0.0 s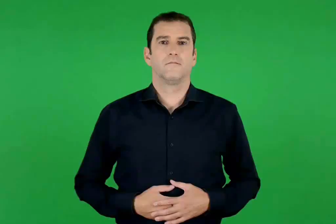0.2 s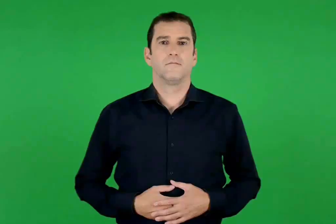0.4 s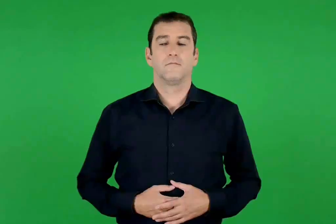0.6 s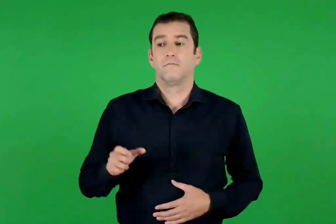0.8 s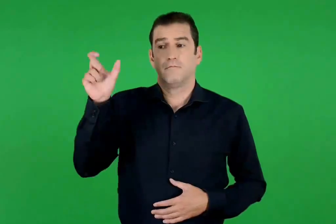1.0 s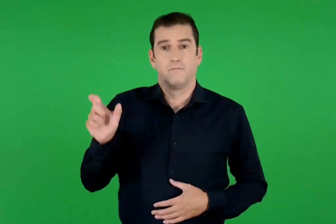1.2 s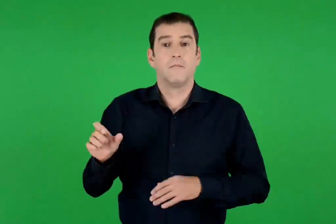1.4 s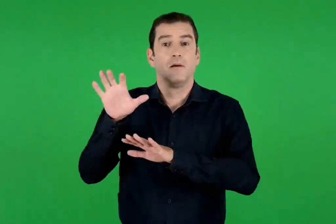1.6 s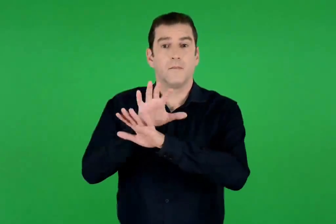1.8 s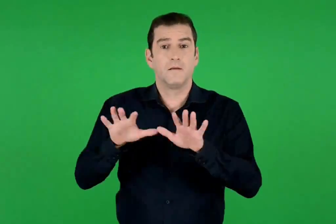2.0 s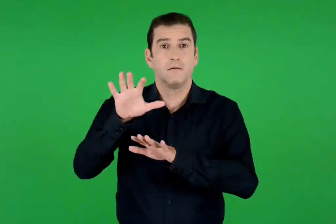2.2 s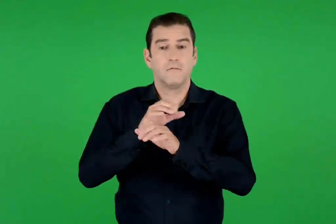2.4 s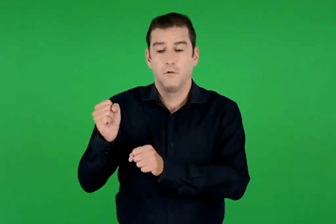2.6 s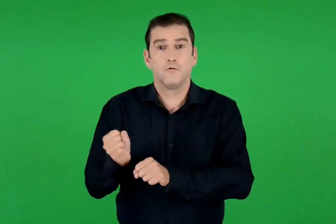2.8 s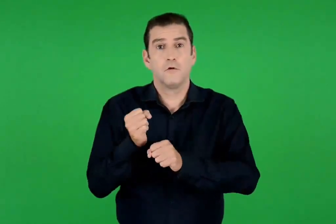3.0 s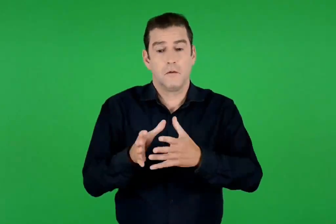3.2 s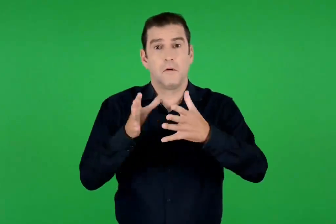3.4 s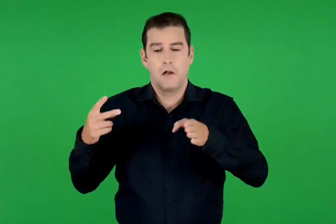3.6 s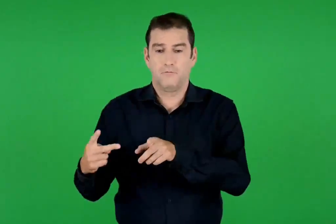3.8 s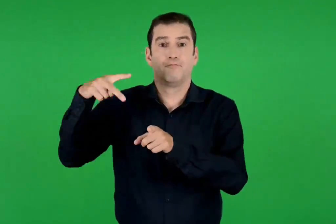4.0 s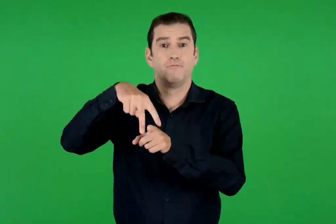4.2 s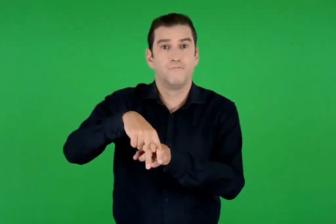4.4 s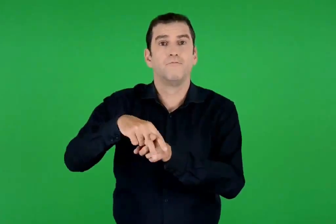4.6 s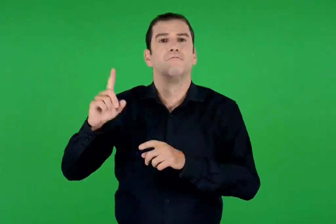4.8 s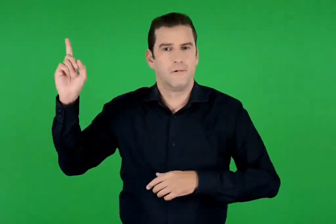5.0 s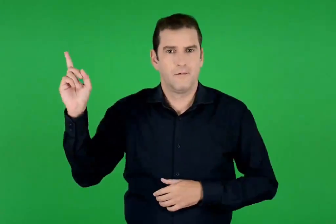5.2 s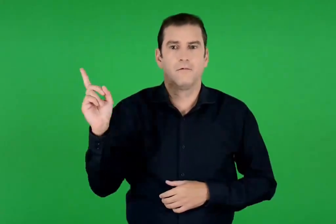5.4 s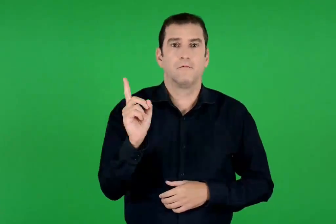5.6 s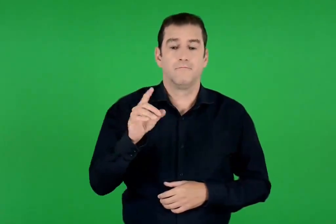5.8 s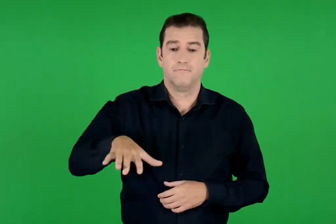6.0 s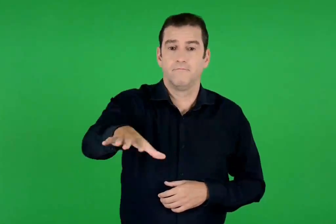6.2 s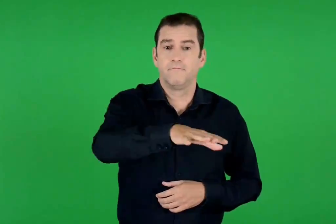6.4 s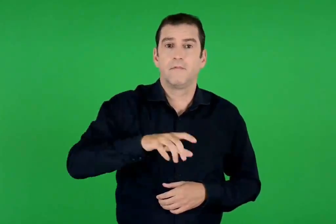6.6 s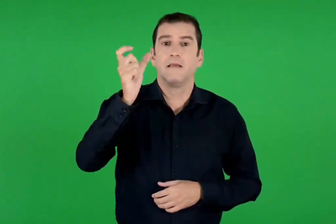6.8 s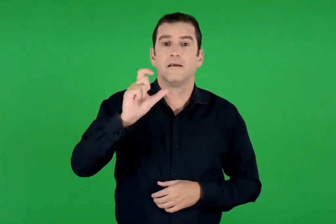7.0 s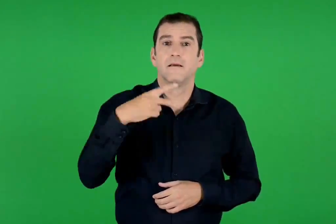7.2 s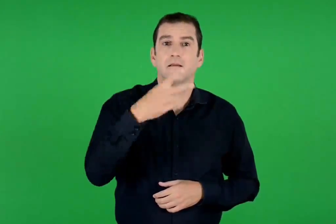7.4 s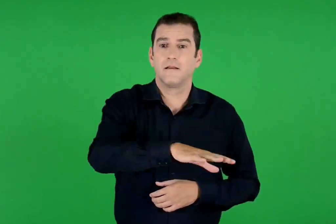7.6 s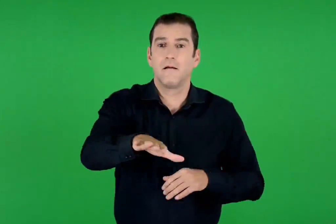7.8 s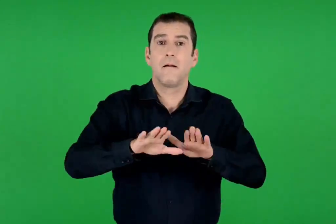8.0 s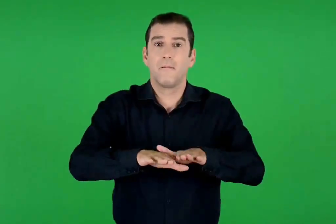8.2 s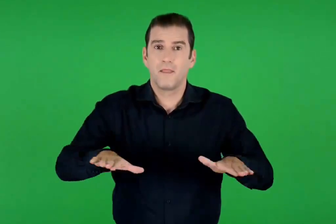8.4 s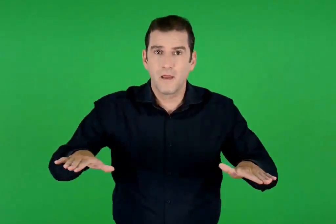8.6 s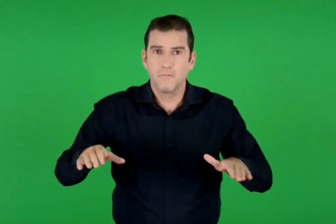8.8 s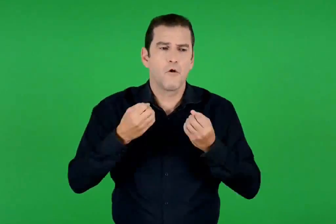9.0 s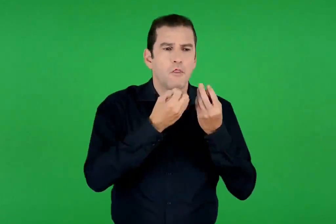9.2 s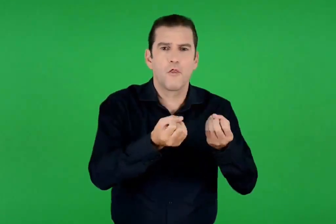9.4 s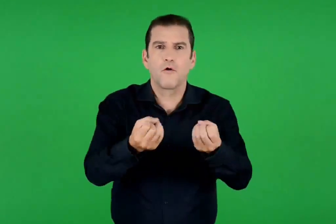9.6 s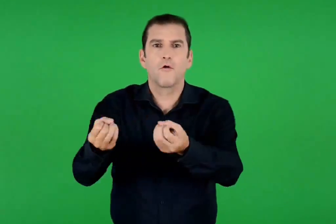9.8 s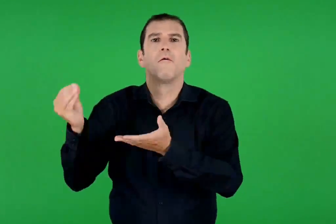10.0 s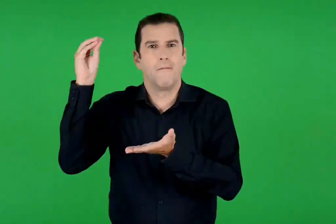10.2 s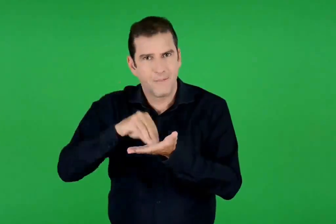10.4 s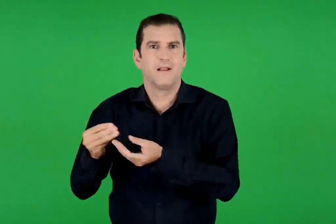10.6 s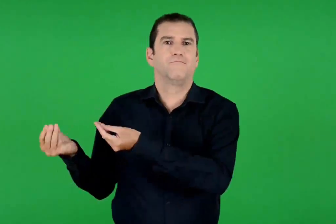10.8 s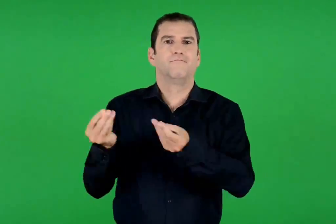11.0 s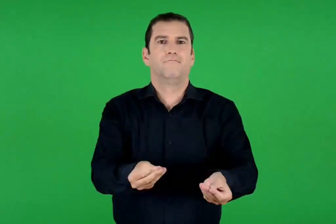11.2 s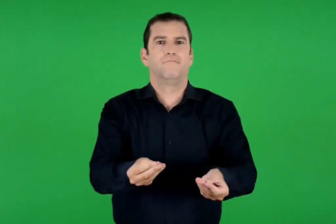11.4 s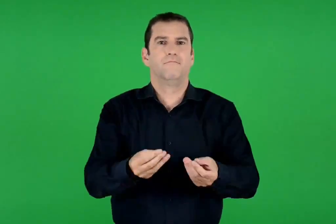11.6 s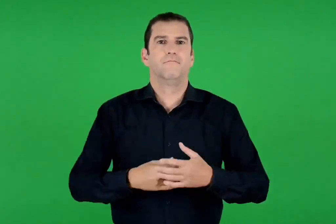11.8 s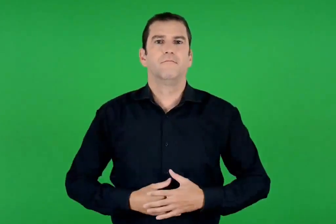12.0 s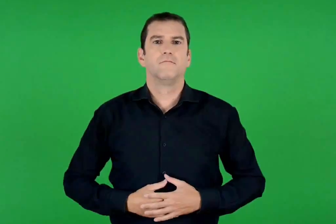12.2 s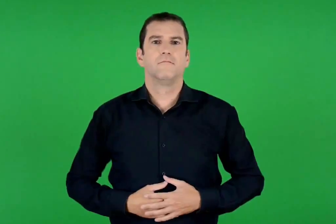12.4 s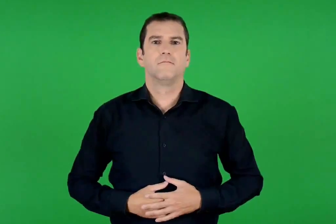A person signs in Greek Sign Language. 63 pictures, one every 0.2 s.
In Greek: έρχεται έρχεται η μπεφάνα με τη σκούπα τη μεγάλη στα παιδιά της ιταλίας δώρα για να φέρει πάλι
